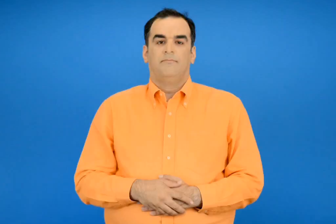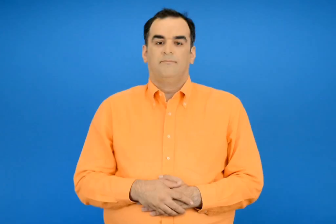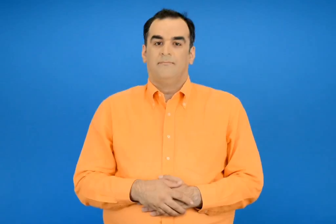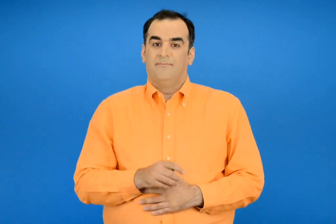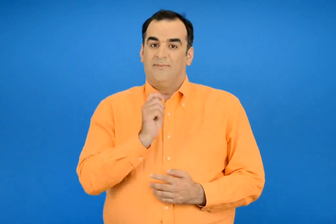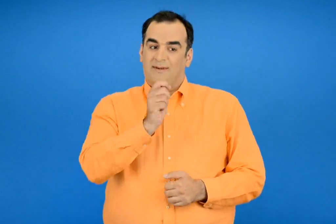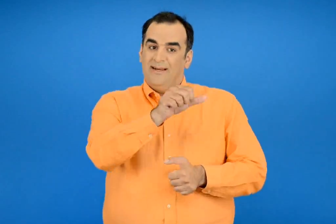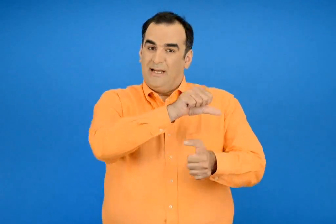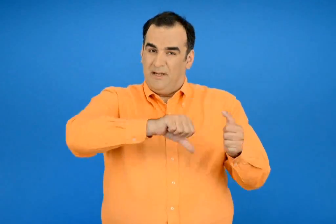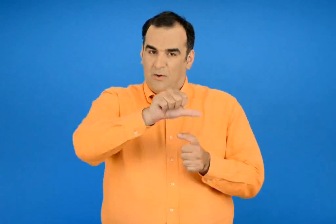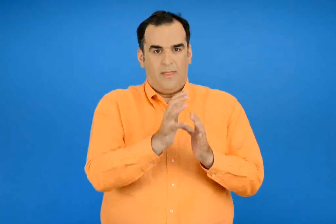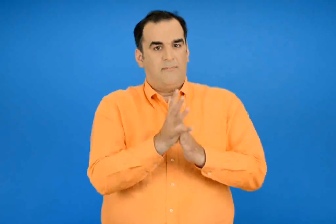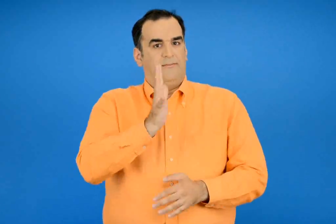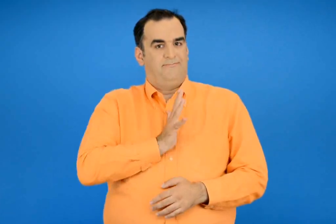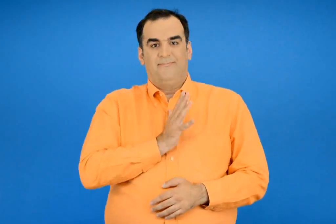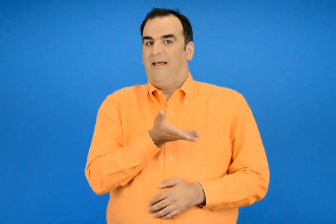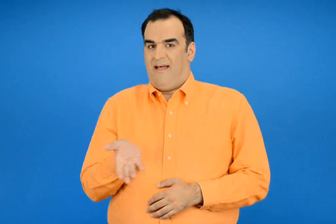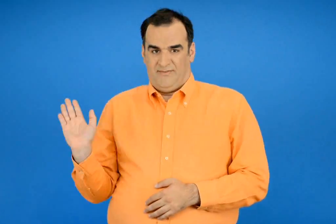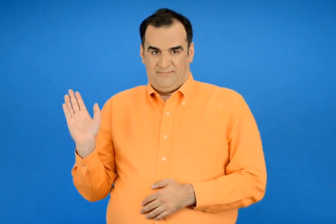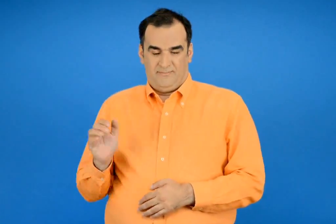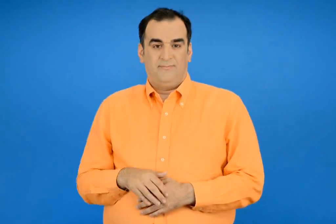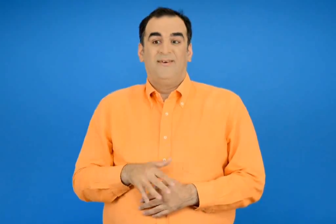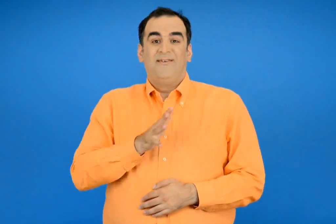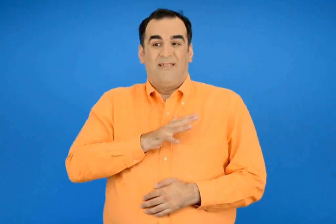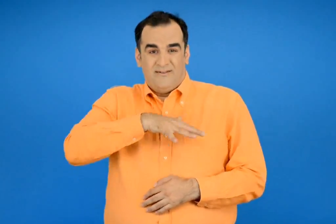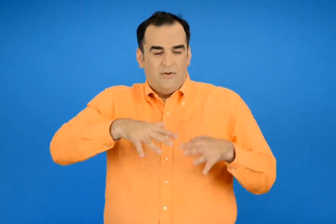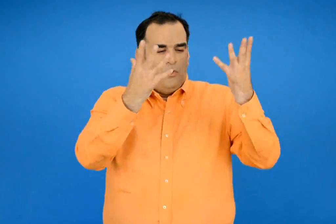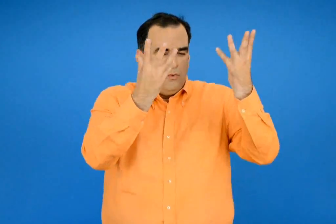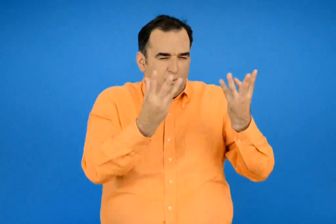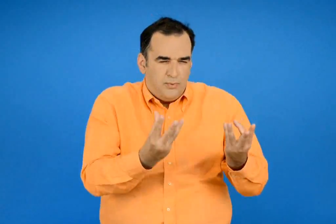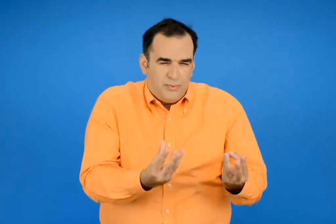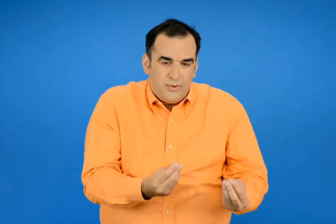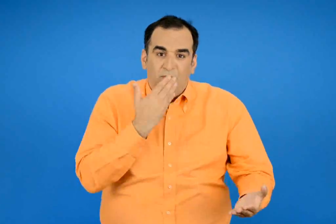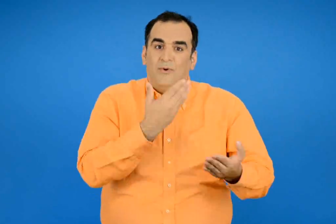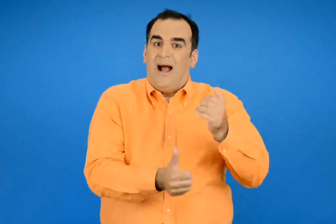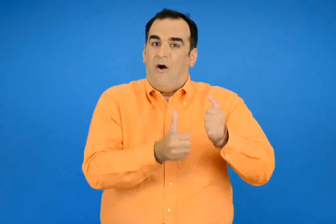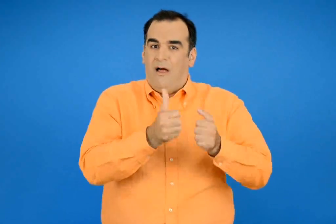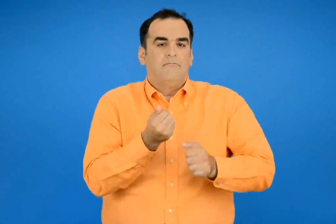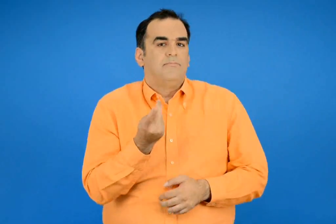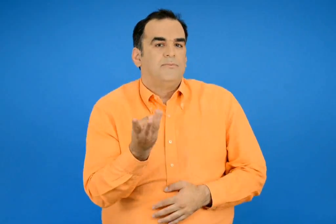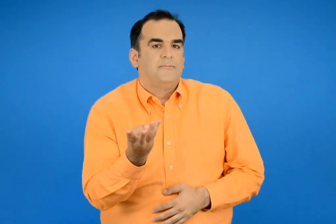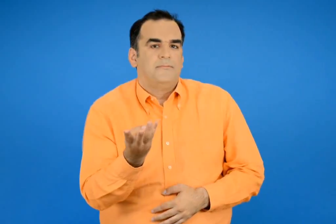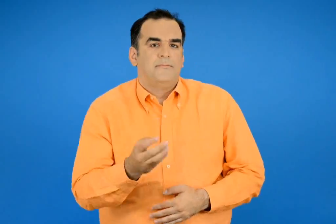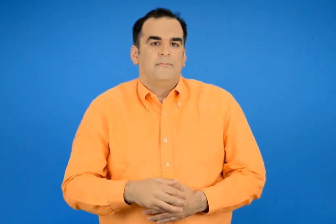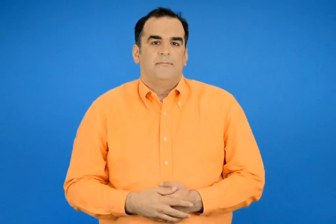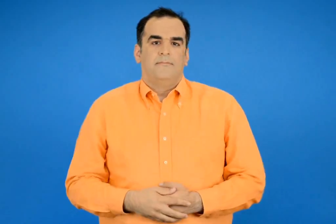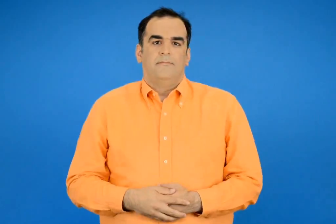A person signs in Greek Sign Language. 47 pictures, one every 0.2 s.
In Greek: στο διάλειμμα έφυγαν 15 πόσοι φίλαθλοι είδαν τον αγώνα μέχρι το τέλος ;
